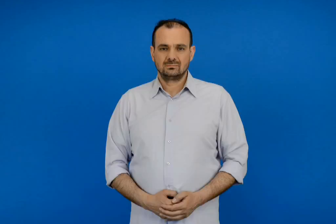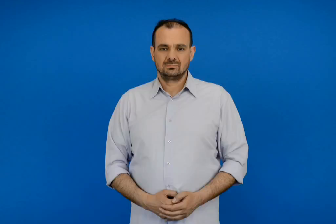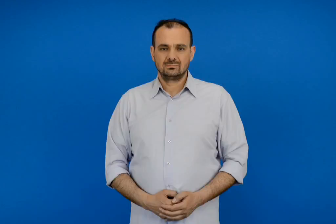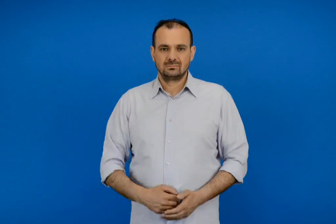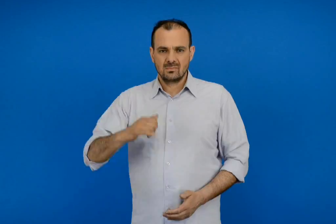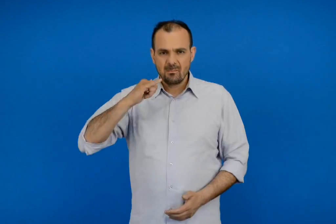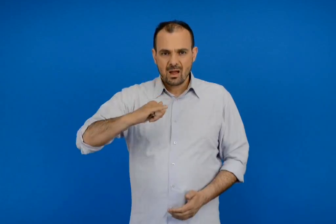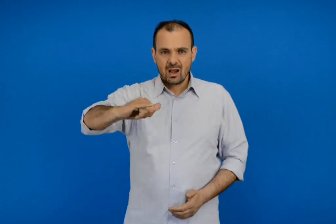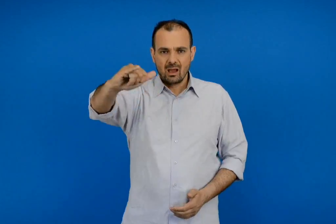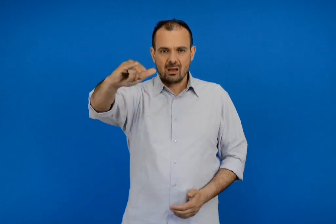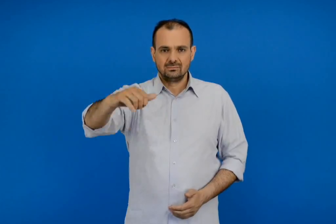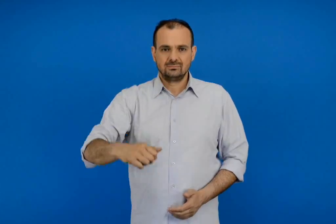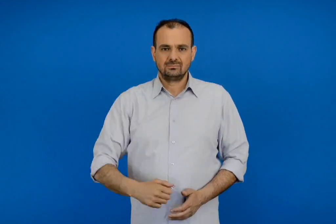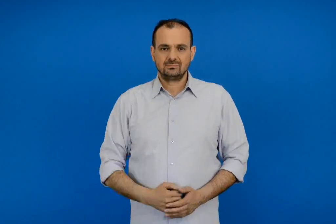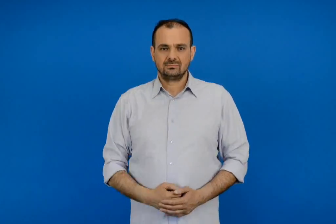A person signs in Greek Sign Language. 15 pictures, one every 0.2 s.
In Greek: μακριά
